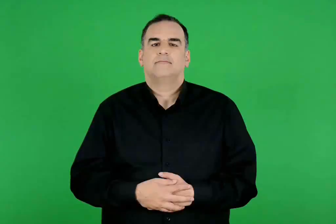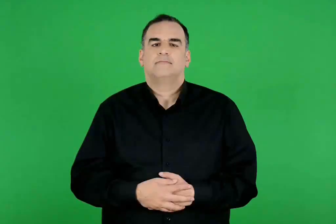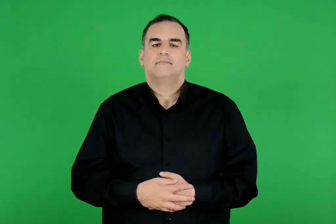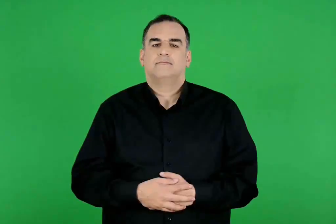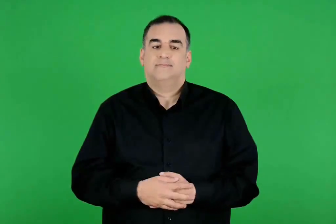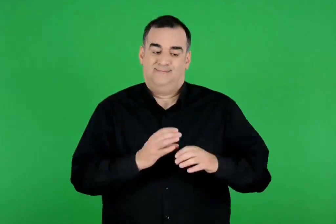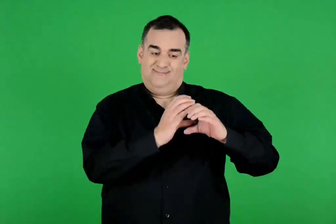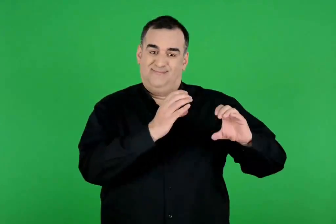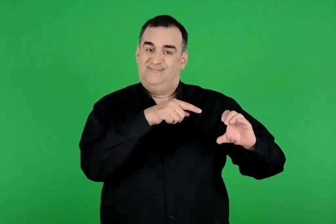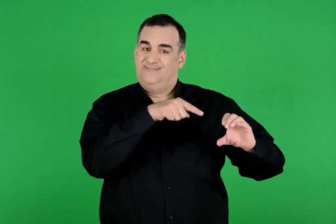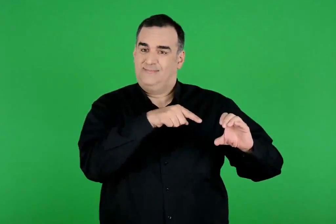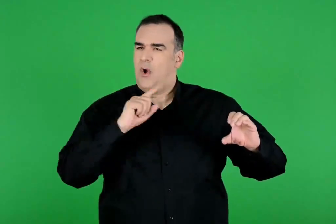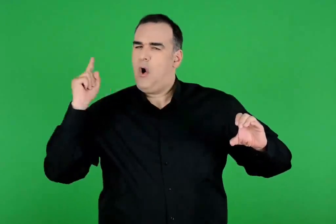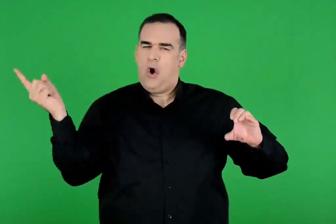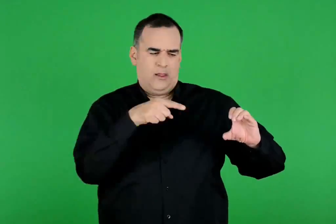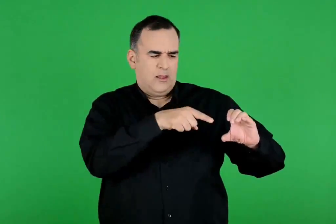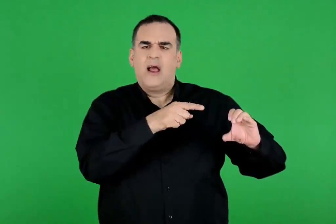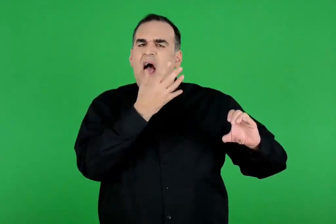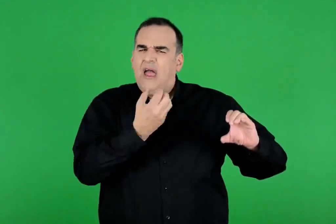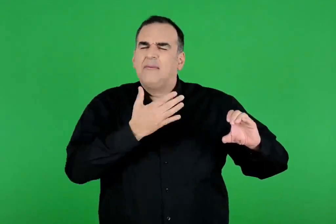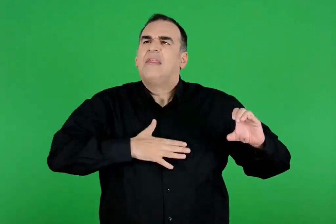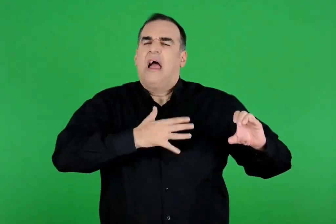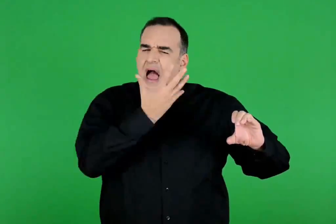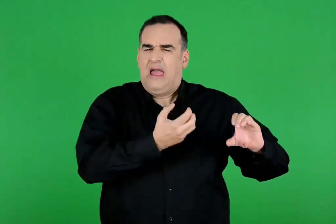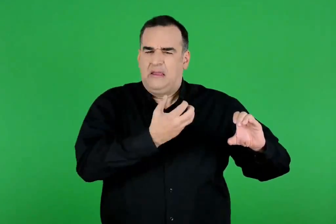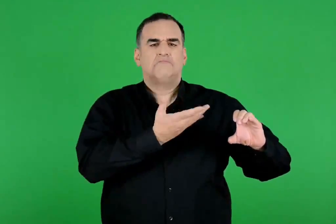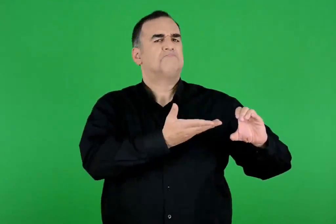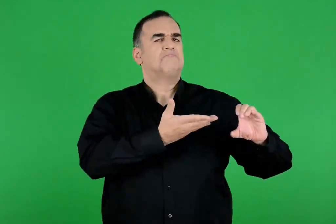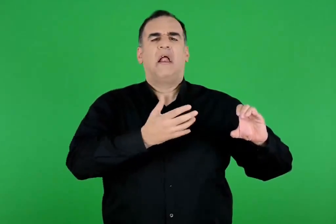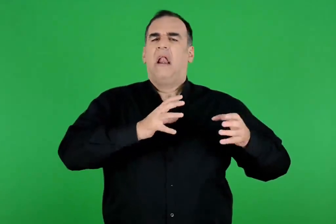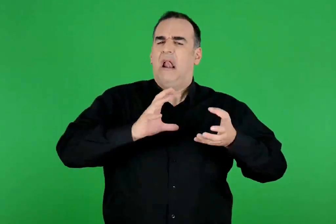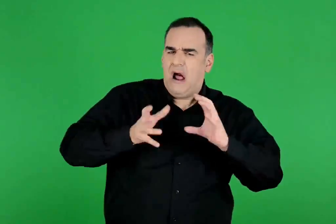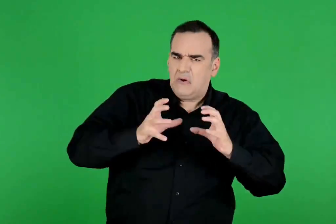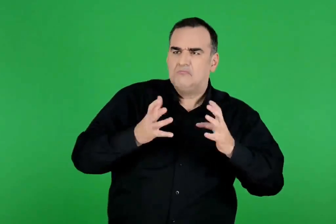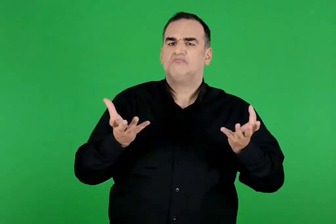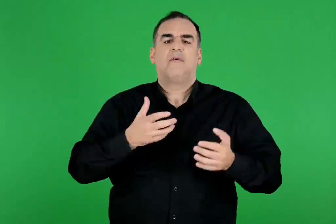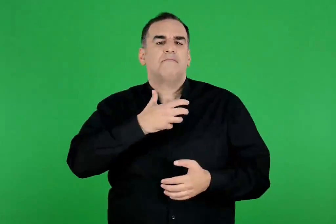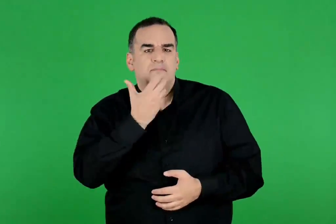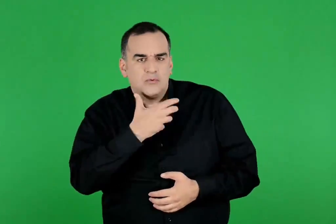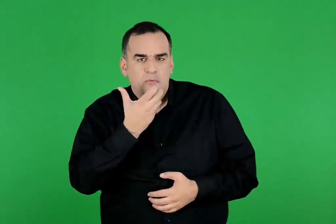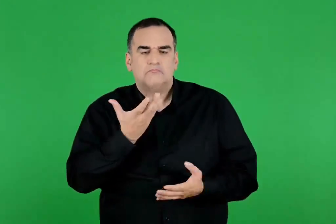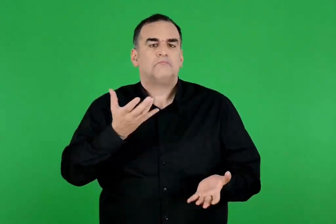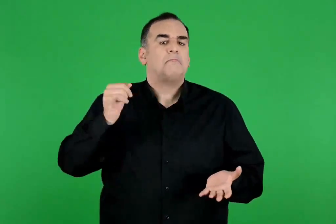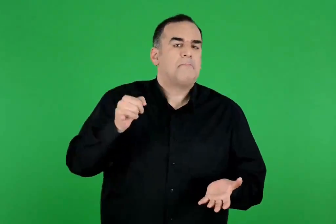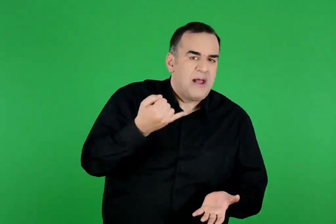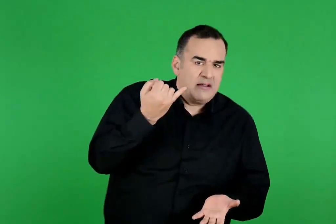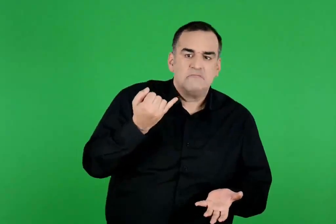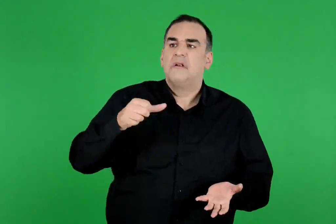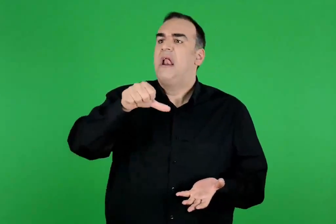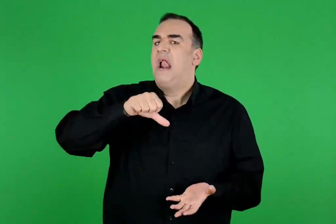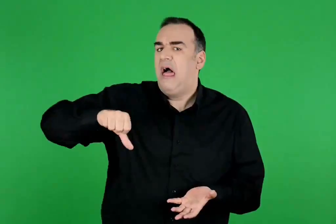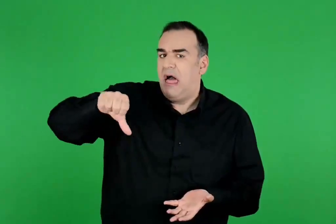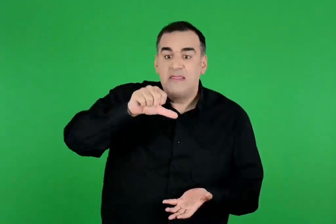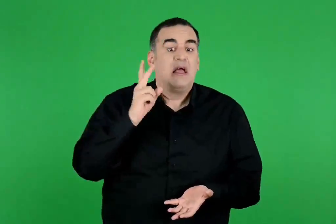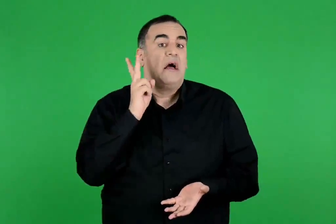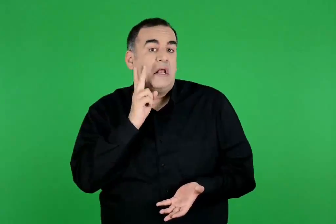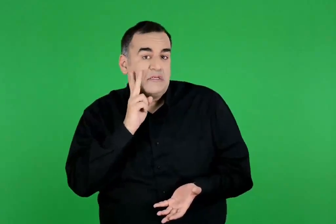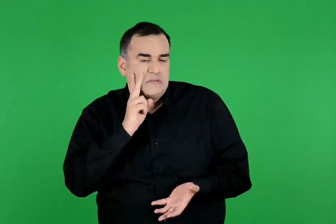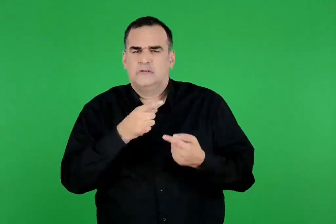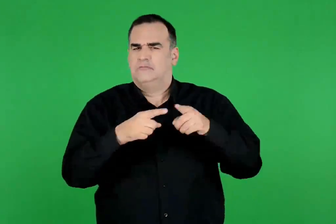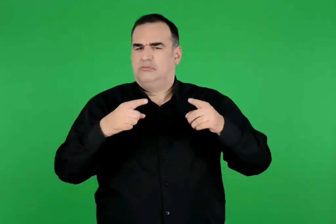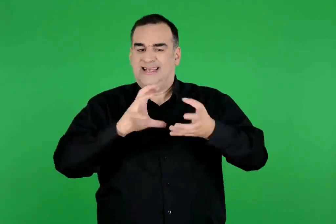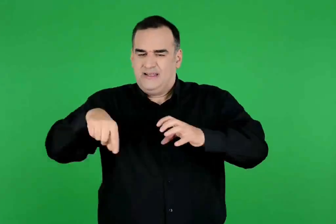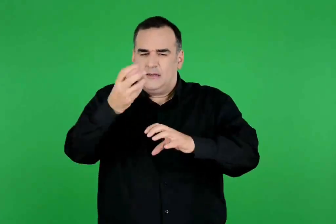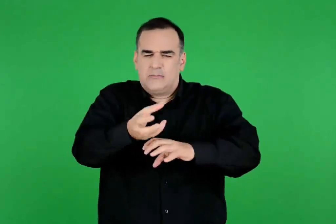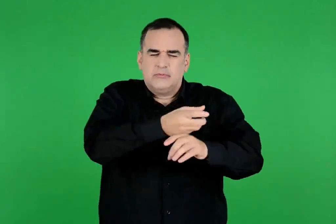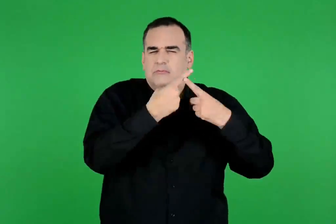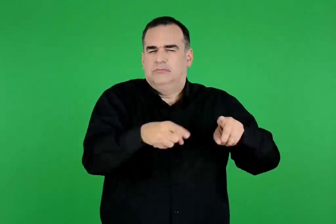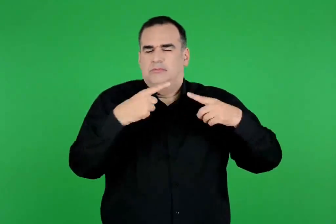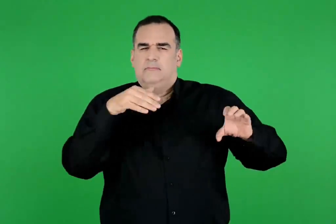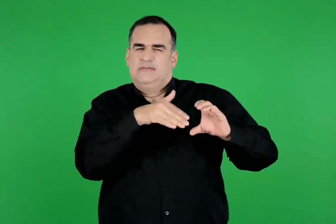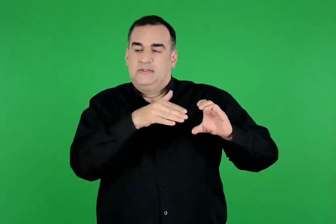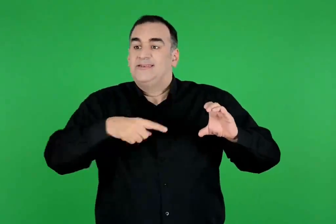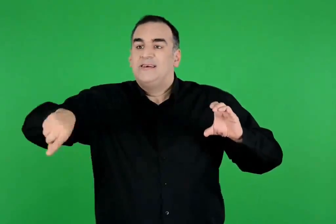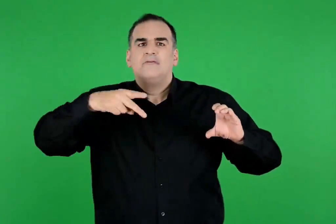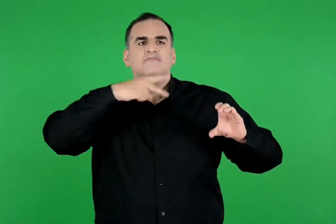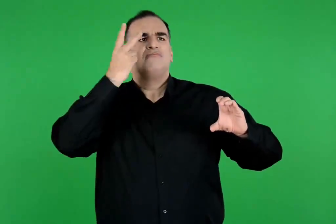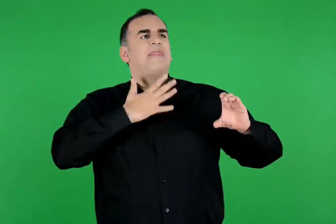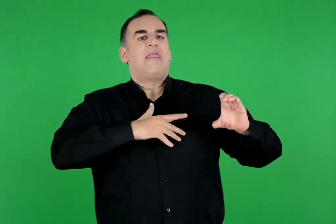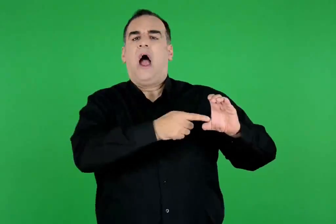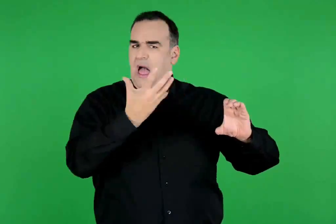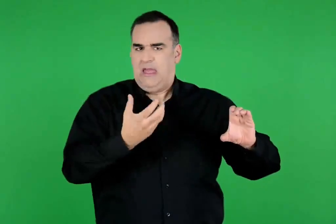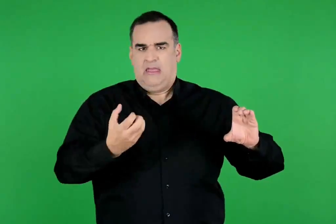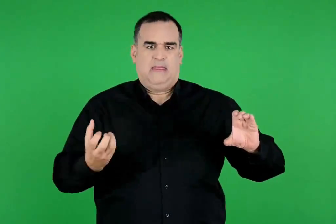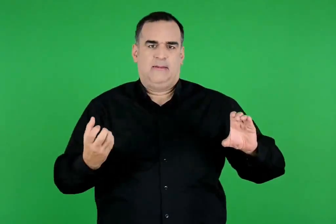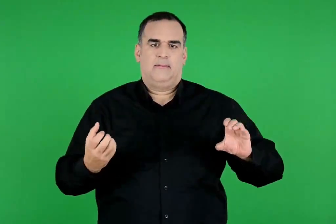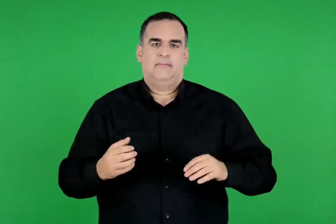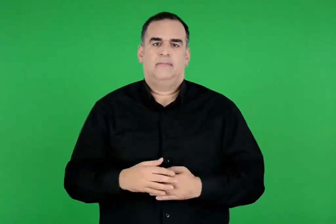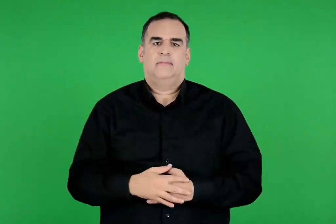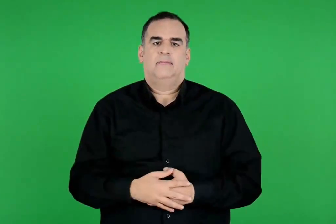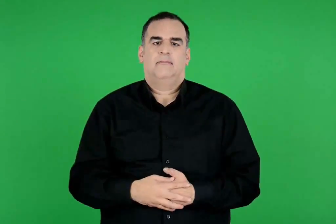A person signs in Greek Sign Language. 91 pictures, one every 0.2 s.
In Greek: από μέσα του έβγαινε ό ,τι μπορούσε κανείς να επιθυμήσει λαχανικά και φρούτα , μέλι , λάδι και κρασί , όλοι οι καρποί της γης κι ό ,τι άλλο μπορούσε κάποιος να ζητήσει
